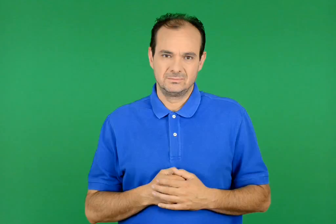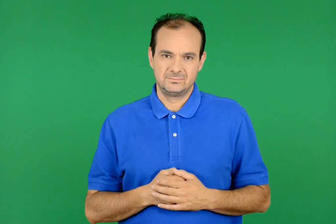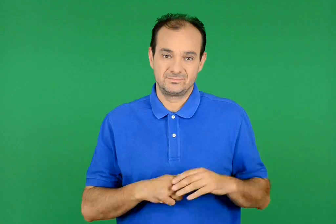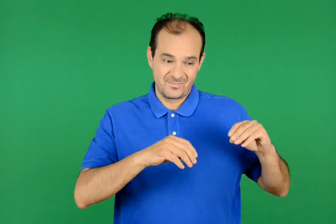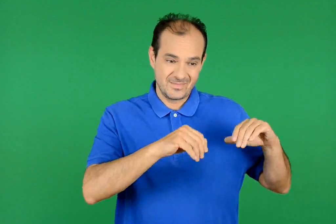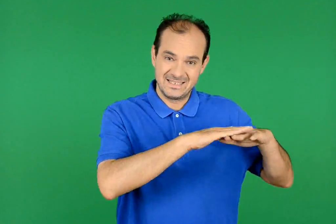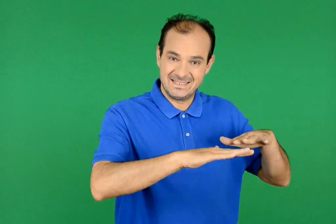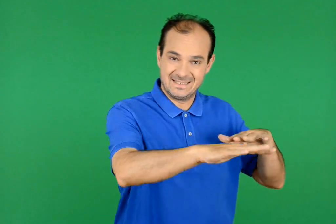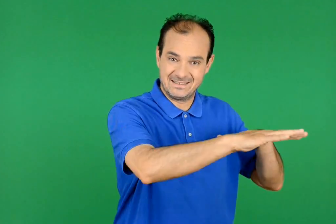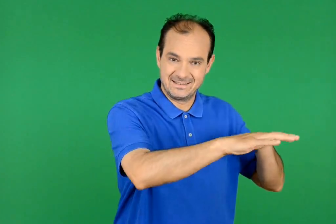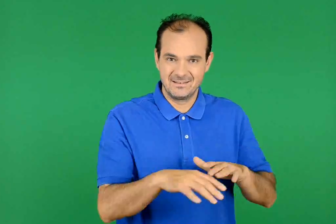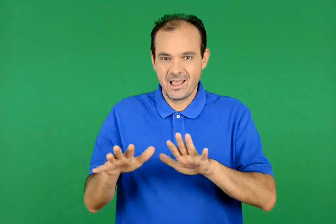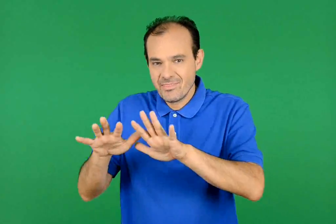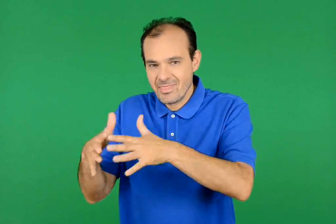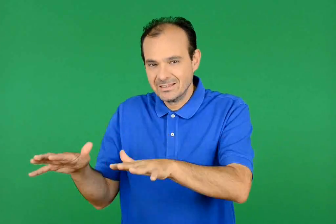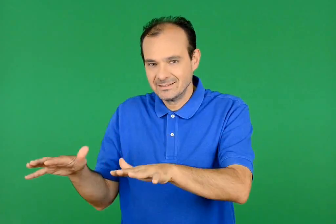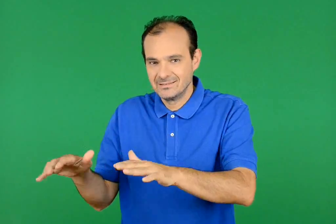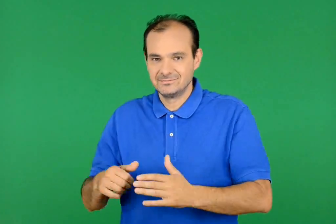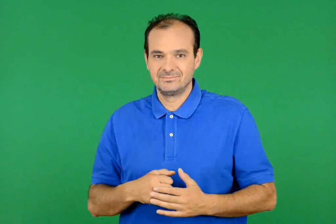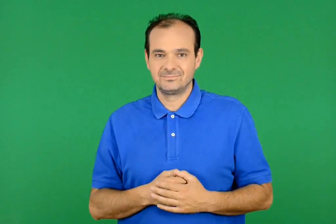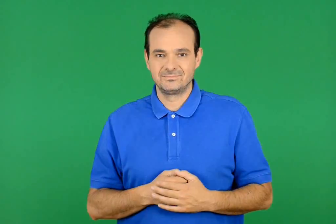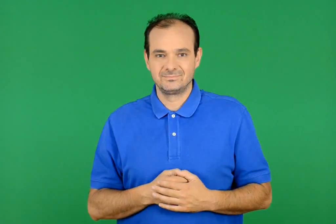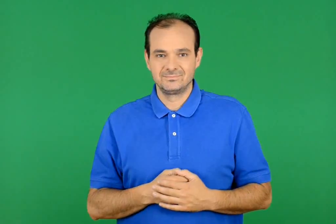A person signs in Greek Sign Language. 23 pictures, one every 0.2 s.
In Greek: γη και θάλασσα
